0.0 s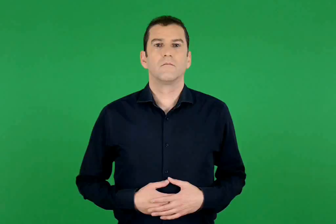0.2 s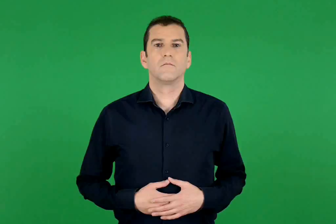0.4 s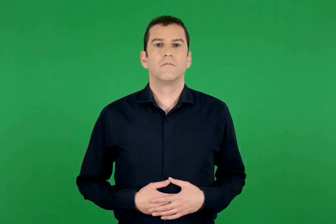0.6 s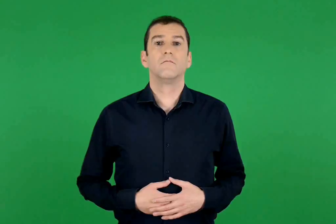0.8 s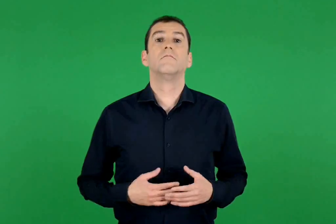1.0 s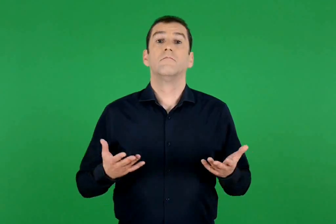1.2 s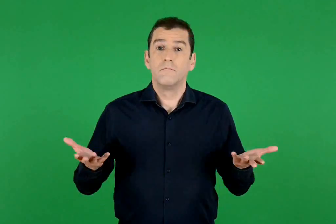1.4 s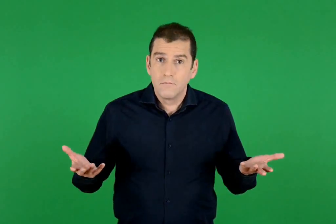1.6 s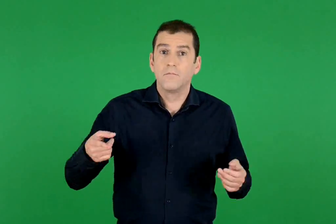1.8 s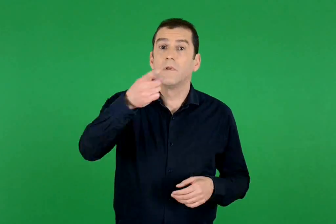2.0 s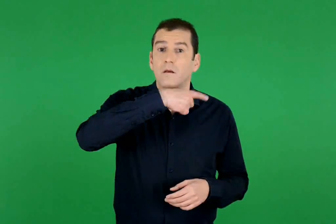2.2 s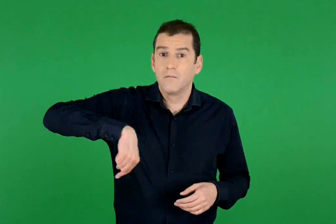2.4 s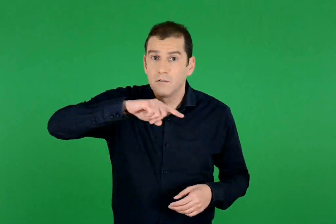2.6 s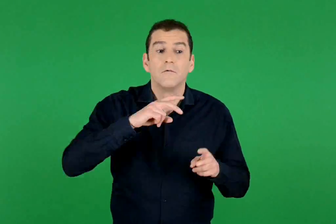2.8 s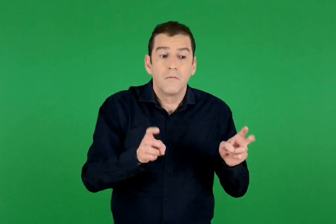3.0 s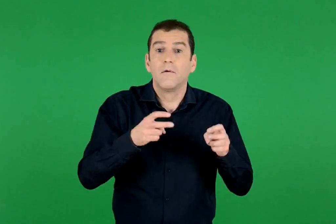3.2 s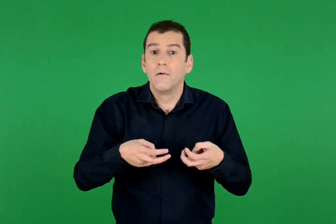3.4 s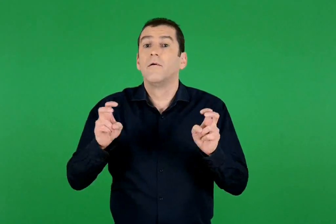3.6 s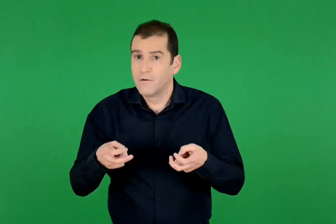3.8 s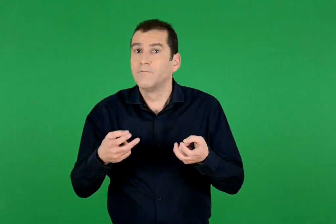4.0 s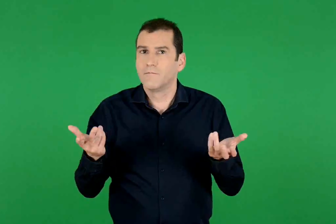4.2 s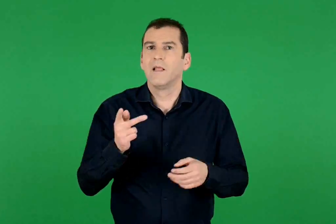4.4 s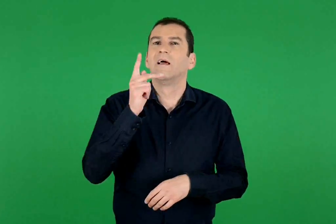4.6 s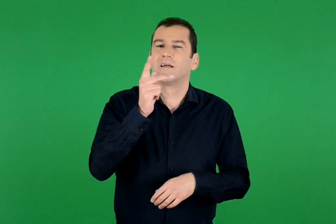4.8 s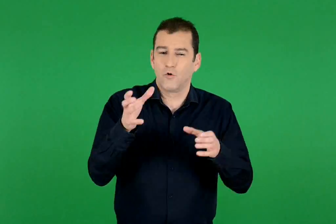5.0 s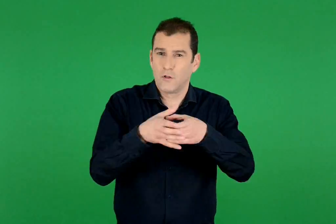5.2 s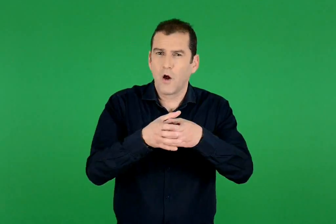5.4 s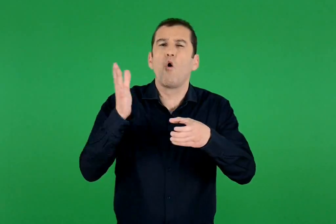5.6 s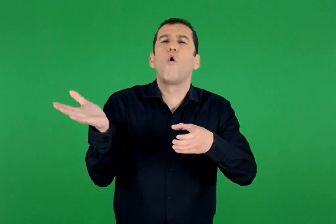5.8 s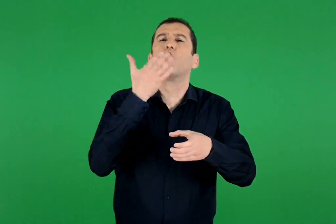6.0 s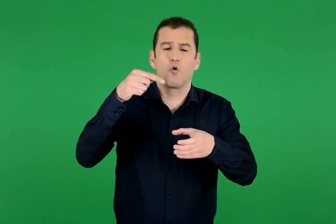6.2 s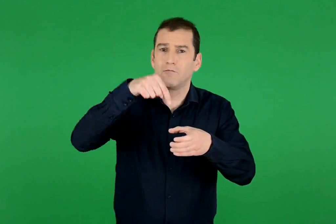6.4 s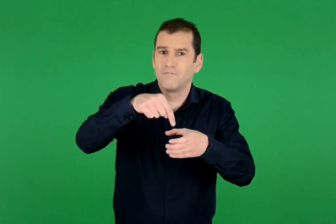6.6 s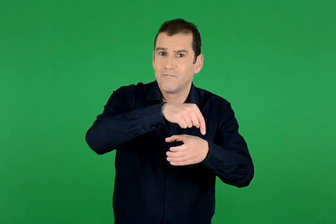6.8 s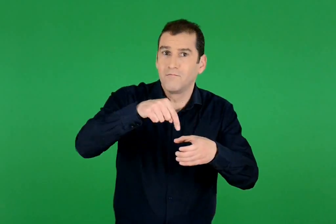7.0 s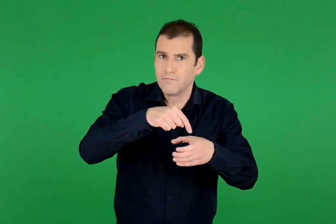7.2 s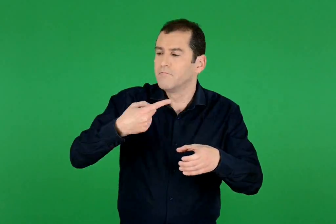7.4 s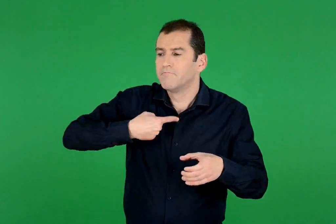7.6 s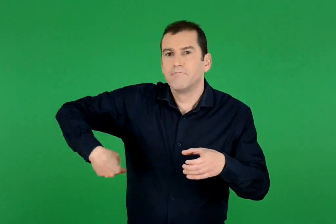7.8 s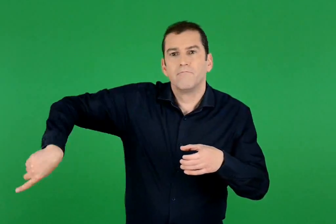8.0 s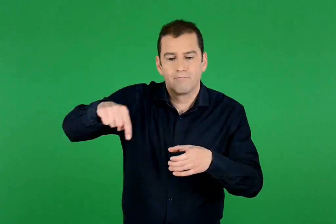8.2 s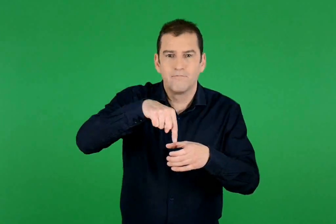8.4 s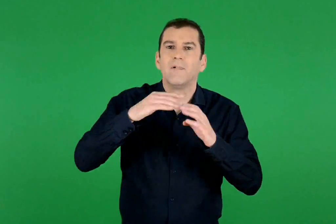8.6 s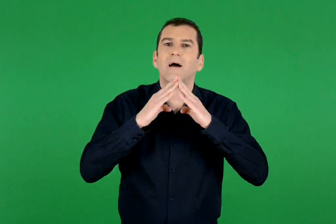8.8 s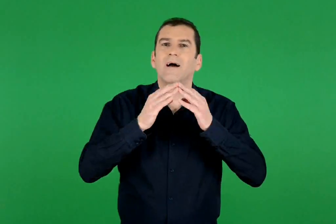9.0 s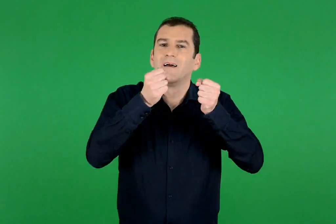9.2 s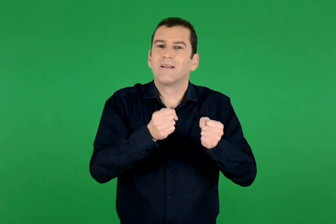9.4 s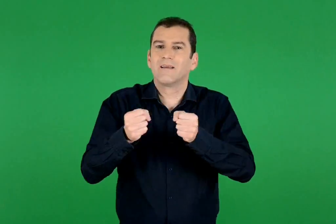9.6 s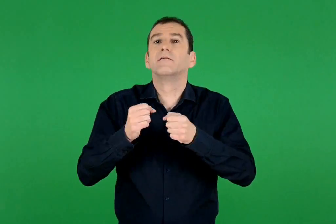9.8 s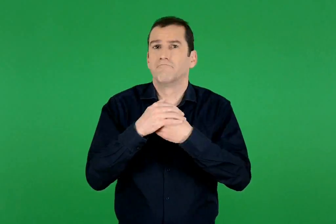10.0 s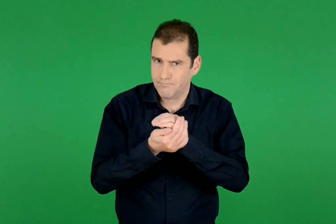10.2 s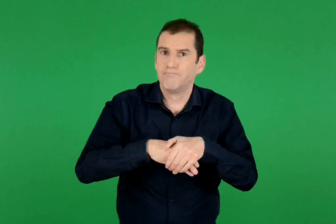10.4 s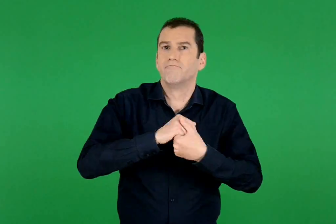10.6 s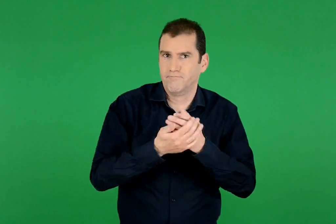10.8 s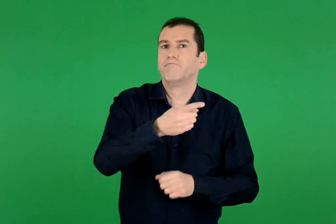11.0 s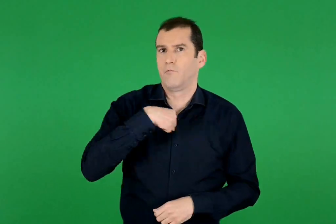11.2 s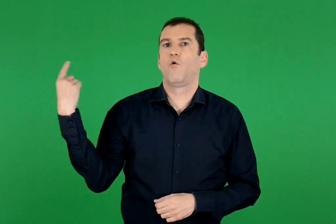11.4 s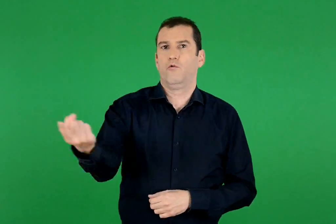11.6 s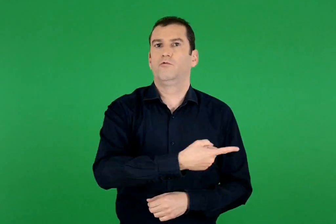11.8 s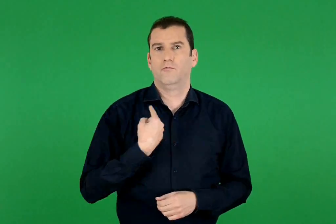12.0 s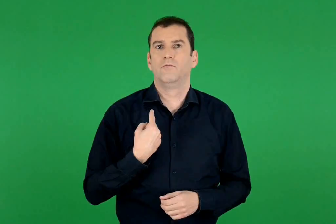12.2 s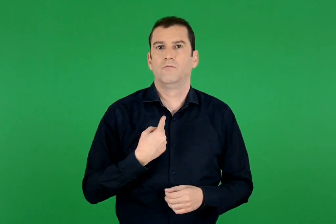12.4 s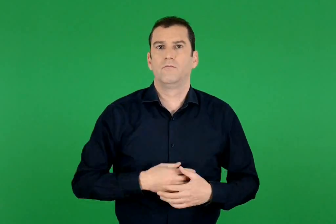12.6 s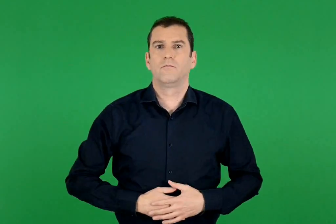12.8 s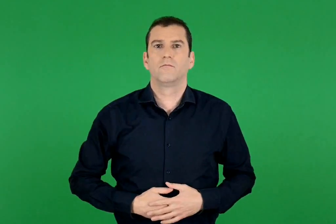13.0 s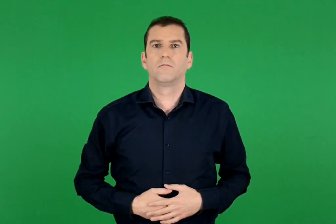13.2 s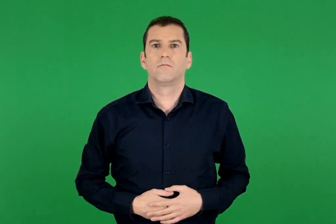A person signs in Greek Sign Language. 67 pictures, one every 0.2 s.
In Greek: όπως ανακαλύψαμε , όσα συμβαίνουν σε μια κοινότητα αφορούν όλους τους κατοίκους της
